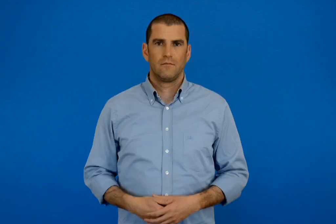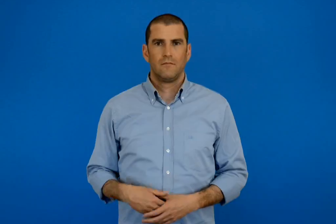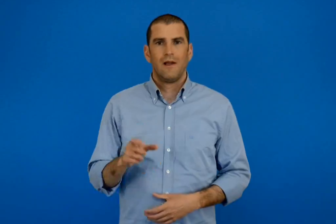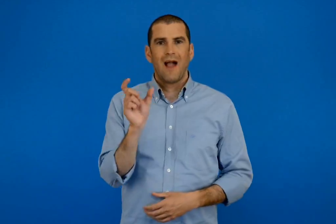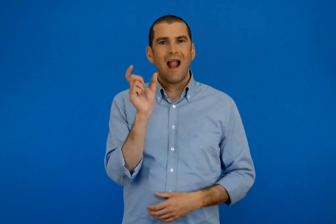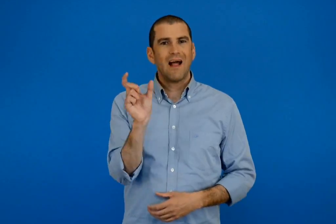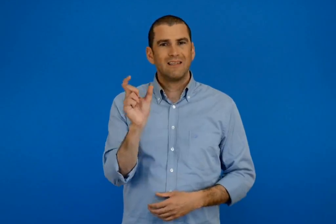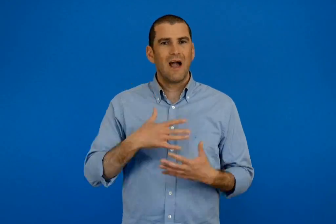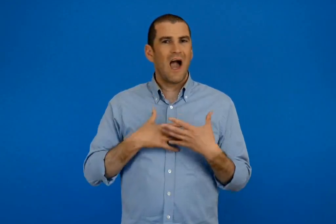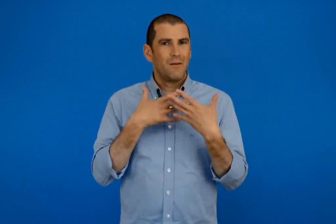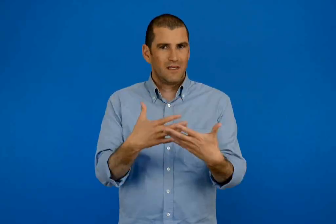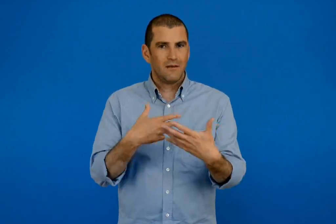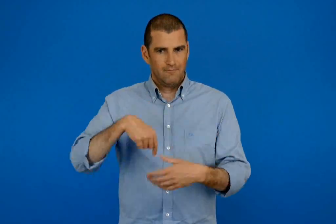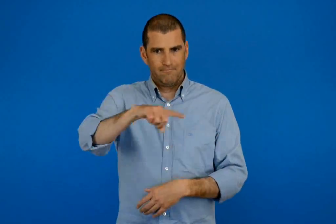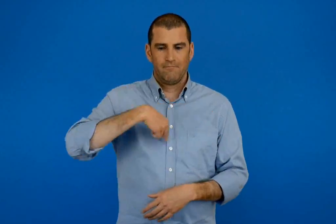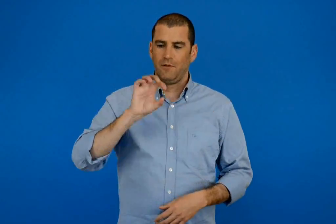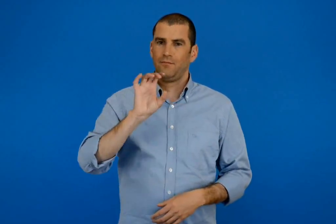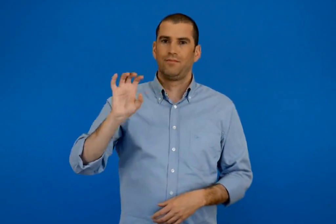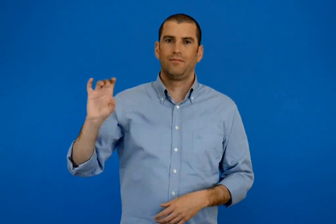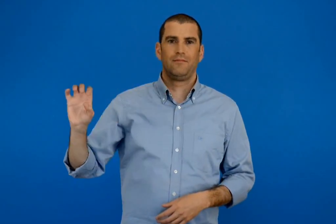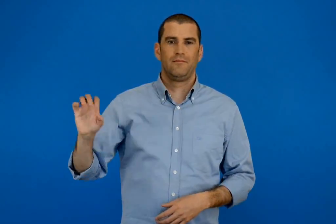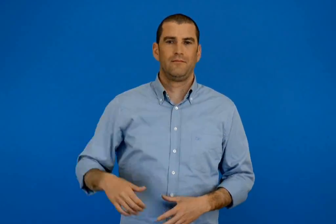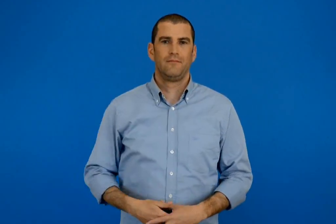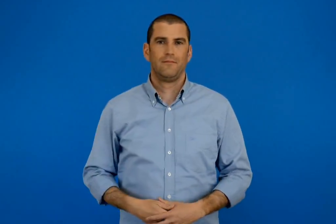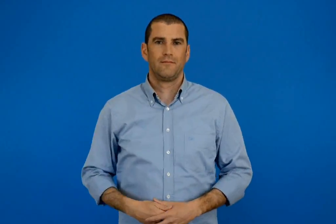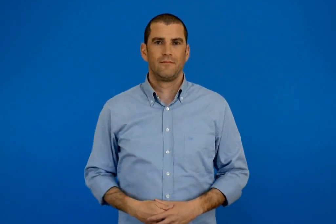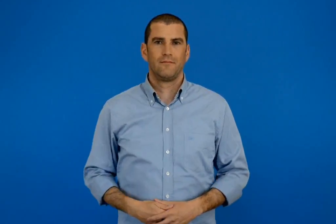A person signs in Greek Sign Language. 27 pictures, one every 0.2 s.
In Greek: δείχνουμε µε το δακτυλικό αλφάβητο τη λέξη αγάπη
